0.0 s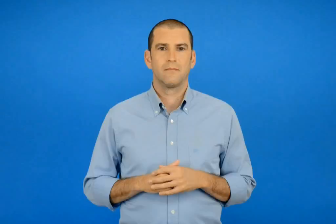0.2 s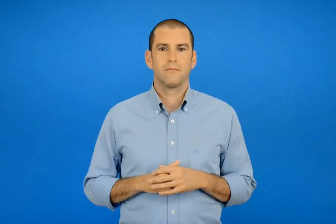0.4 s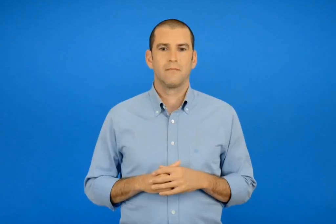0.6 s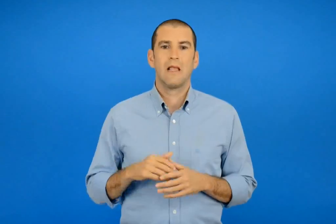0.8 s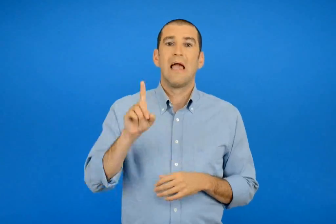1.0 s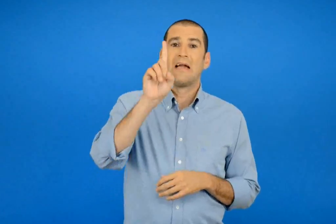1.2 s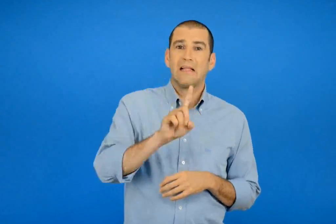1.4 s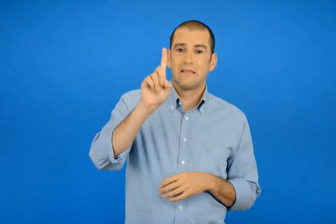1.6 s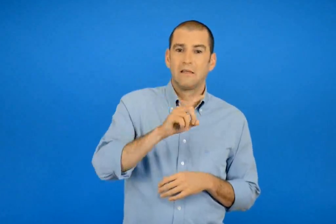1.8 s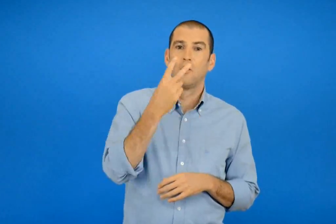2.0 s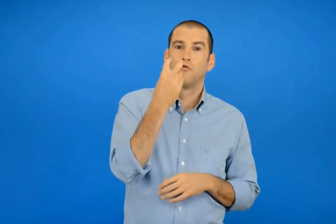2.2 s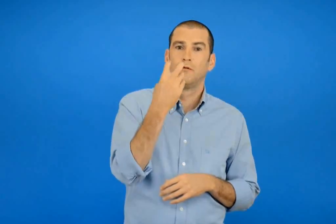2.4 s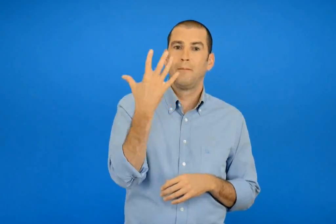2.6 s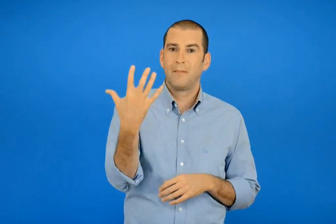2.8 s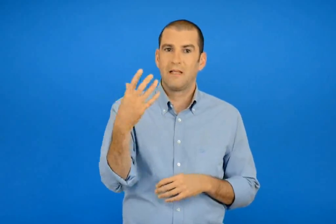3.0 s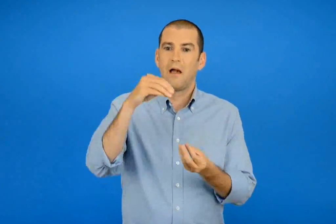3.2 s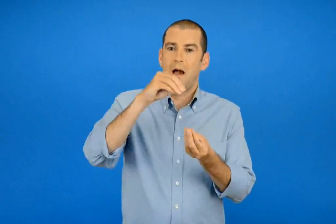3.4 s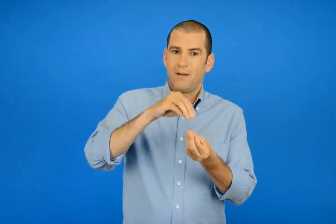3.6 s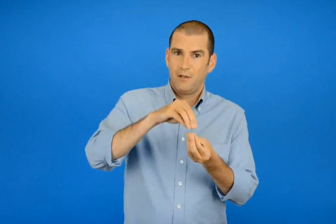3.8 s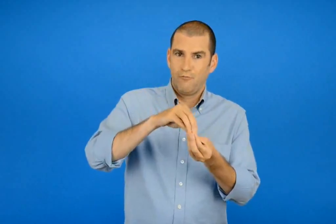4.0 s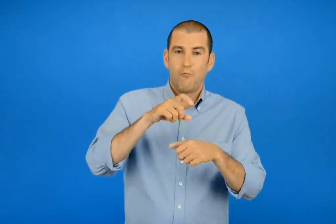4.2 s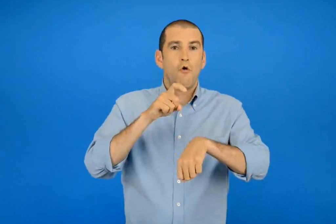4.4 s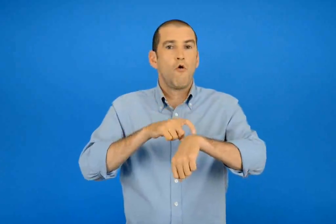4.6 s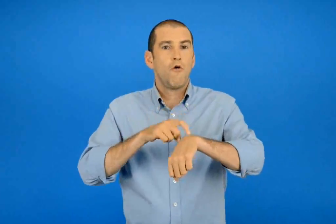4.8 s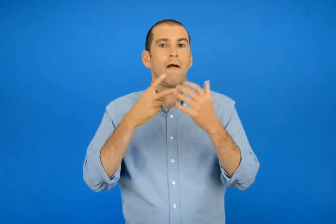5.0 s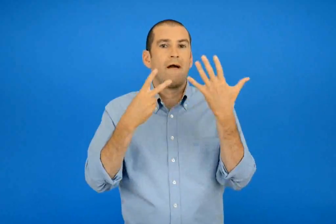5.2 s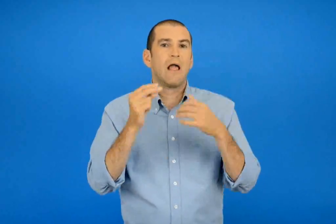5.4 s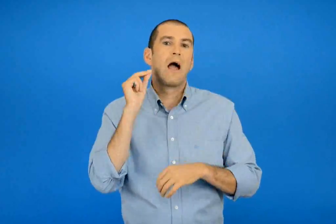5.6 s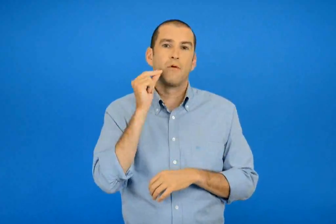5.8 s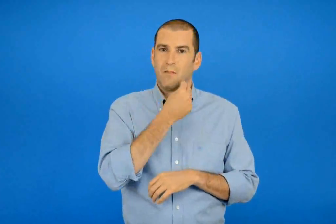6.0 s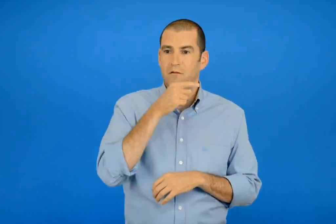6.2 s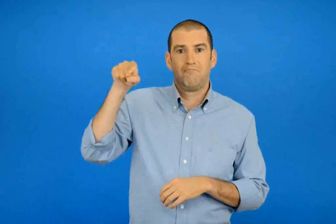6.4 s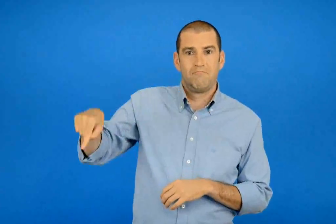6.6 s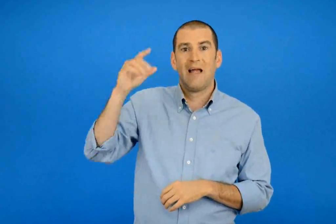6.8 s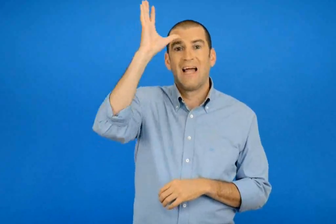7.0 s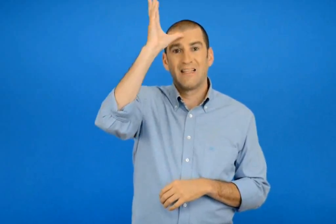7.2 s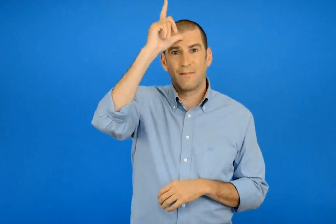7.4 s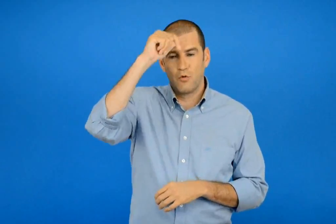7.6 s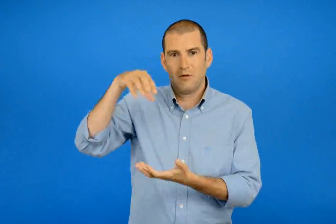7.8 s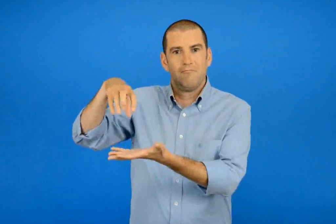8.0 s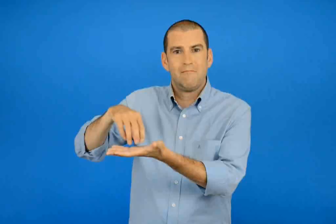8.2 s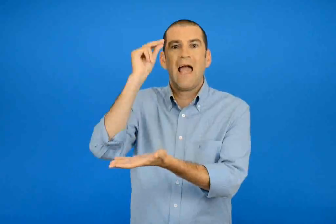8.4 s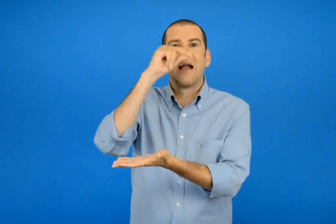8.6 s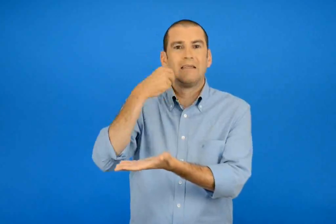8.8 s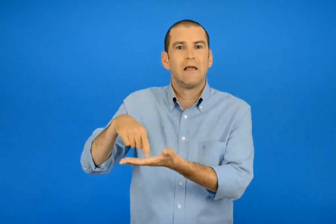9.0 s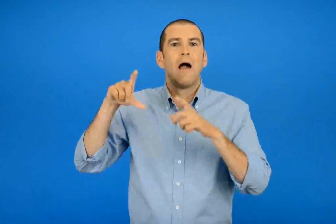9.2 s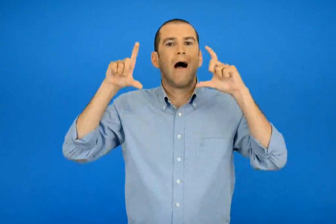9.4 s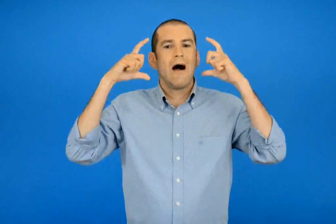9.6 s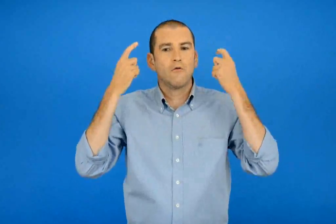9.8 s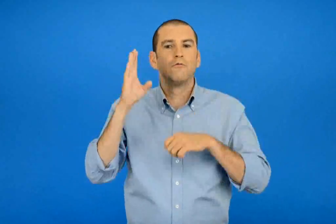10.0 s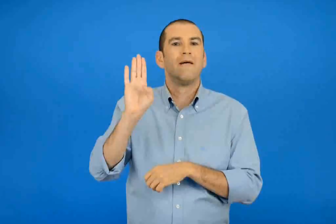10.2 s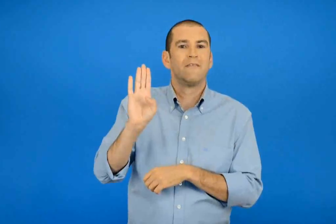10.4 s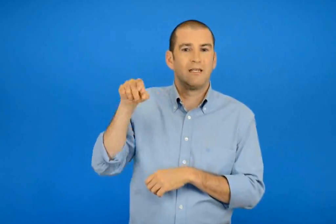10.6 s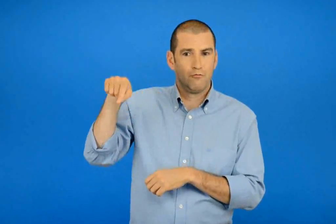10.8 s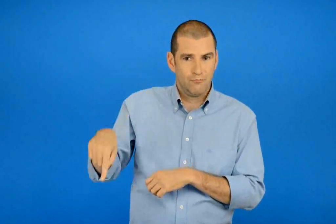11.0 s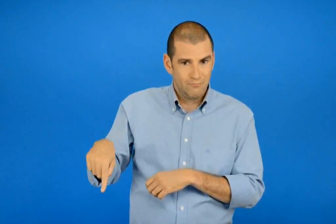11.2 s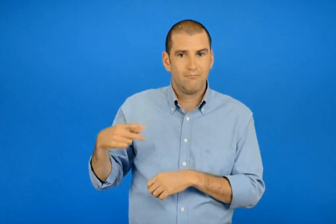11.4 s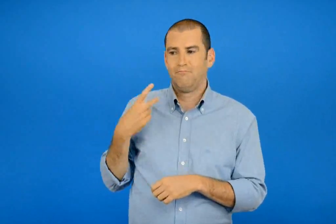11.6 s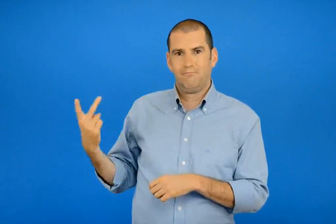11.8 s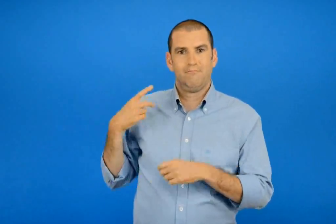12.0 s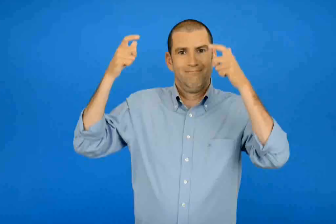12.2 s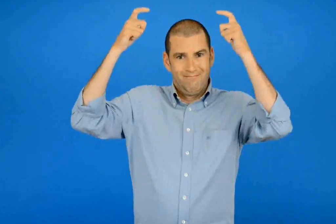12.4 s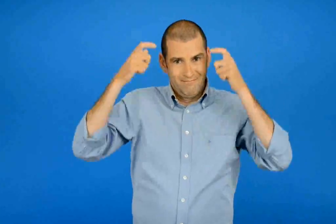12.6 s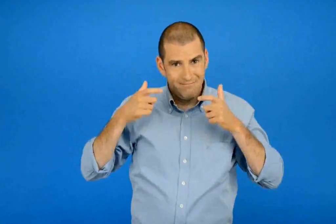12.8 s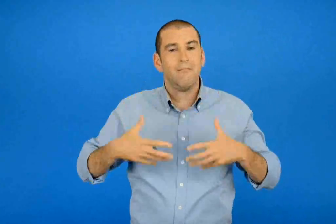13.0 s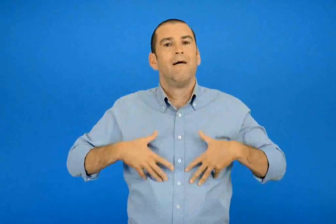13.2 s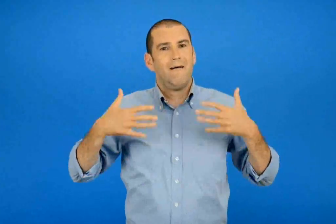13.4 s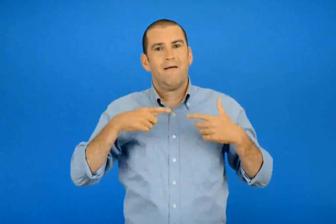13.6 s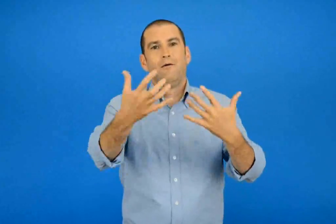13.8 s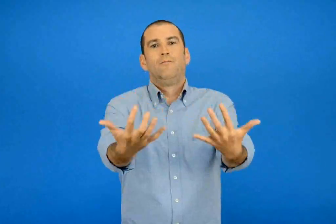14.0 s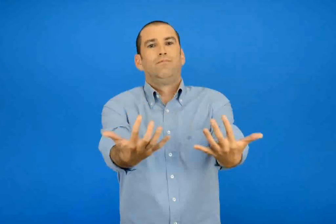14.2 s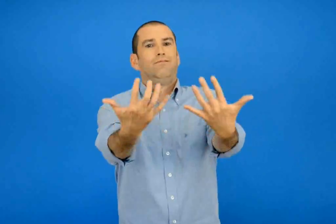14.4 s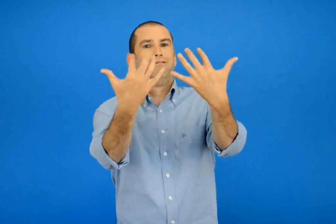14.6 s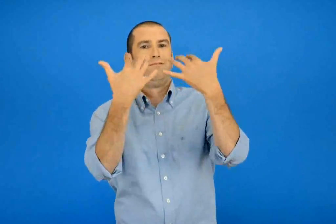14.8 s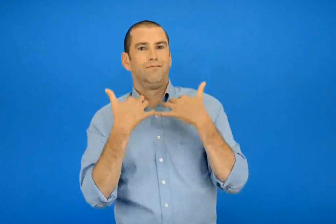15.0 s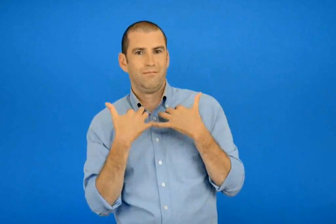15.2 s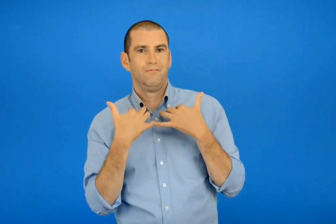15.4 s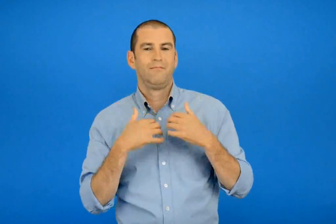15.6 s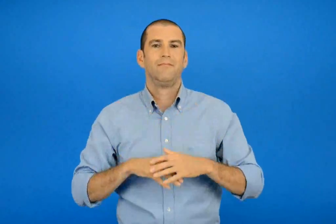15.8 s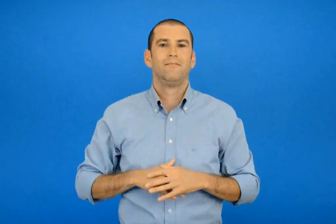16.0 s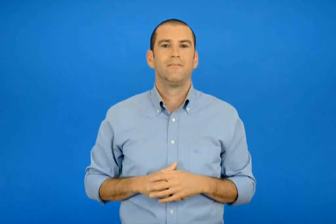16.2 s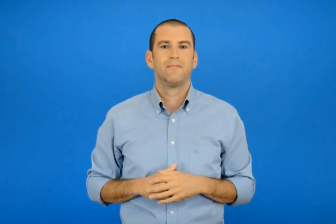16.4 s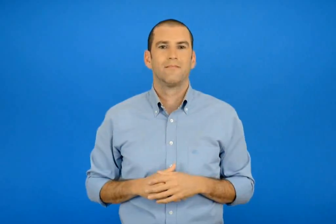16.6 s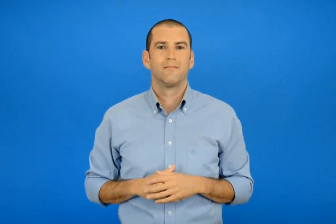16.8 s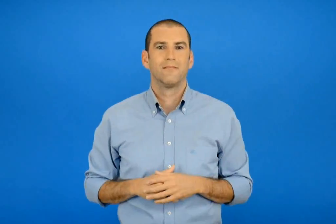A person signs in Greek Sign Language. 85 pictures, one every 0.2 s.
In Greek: θα είναι μεγάλη χαρά για μας να έρθετε στο γάμο μας που θα γινει την κυριακή 25 απρίλιου και ώρα 1900 στον ιερό ναό του αγ βασιλείου στην τρίπολη
